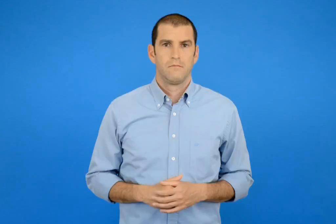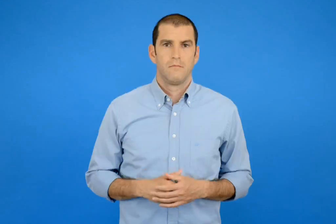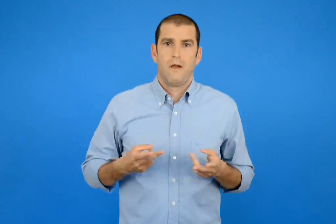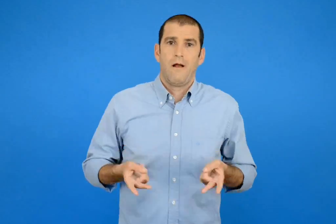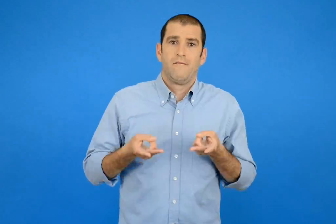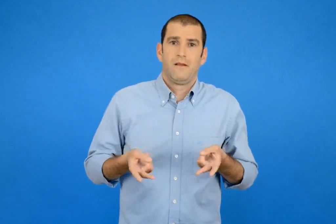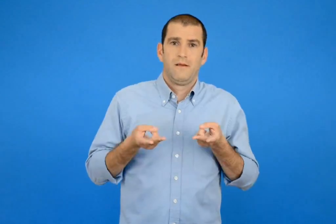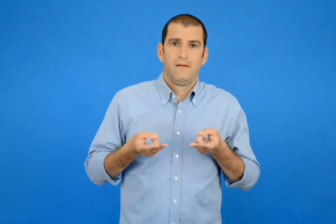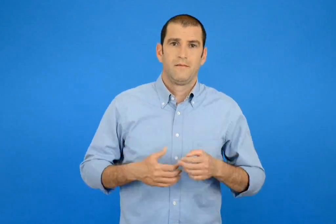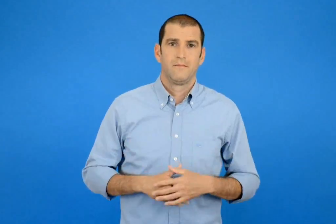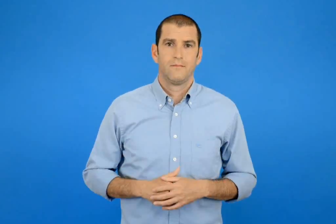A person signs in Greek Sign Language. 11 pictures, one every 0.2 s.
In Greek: ελαφρύ
